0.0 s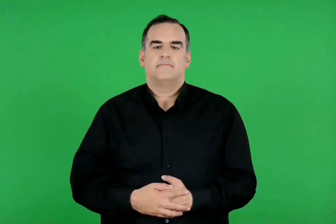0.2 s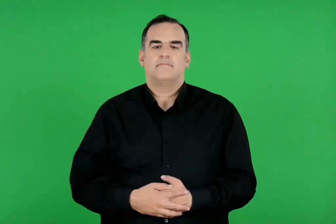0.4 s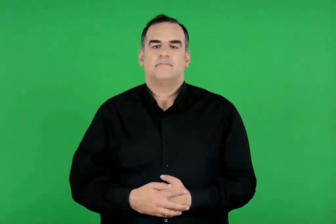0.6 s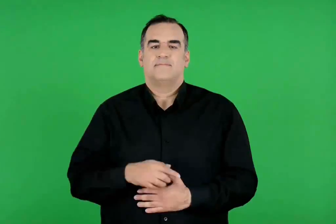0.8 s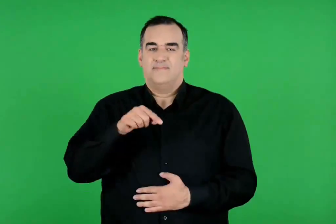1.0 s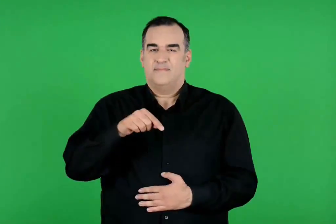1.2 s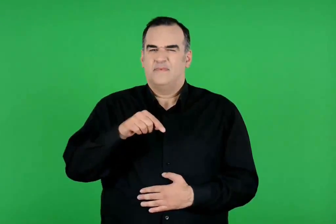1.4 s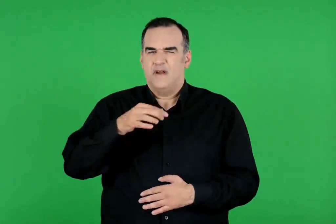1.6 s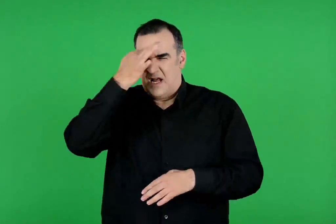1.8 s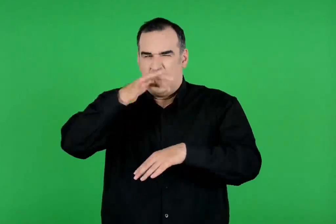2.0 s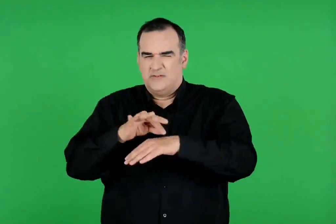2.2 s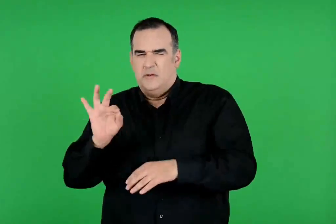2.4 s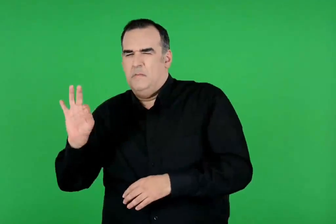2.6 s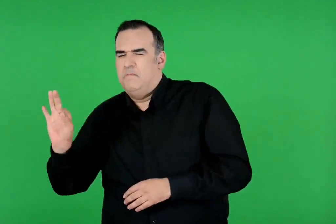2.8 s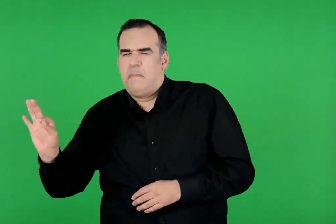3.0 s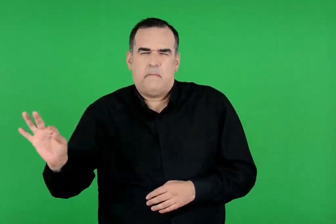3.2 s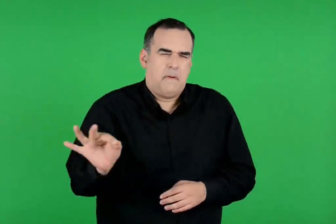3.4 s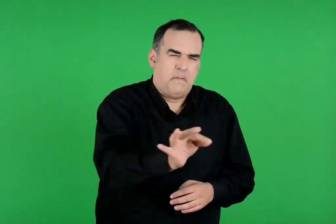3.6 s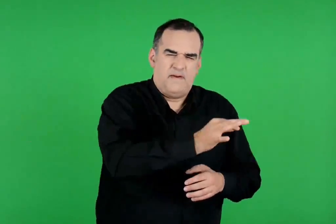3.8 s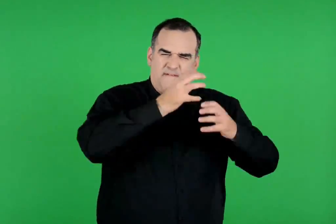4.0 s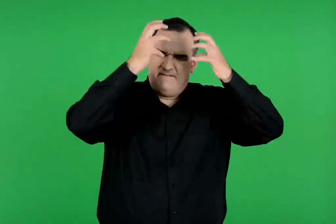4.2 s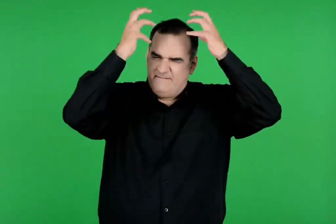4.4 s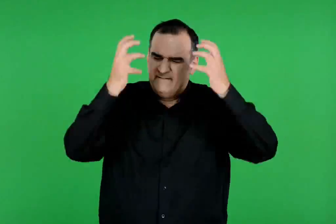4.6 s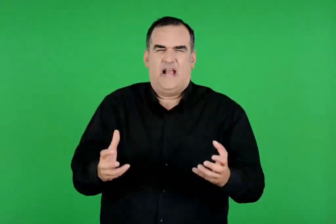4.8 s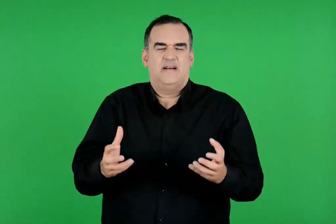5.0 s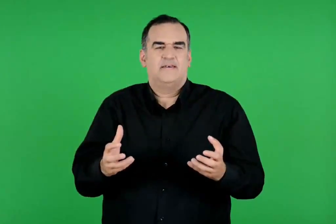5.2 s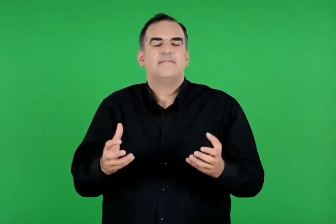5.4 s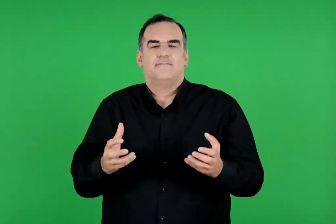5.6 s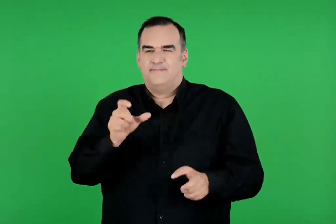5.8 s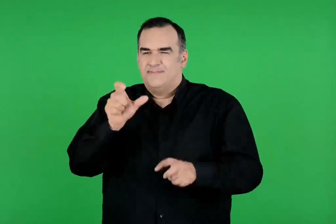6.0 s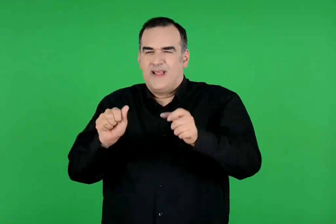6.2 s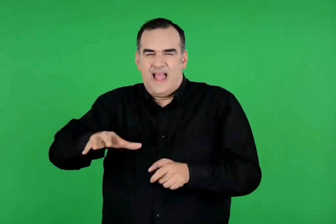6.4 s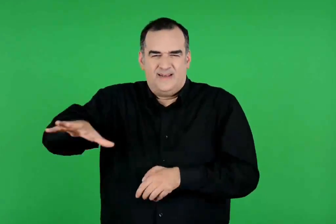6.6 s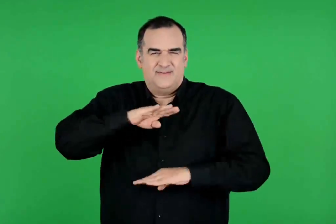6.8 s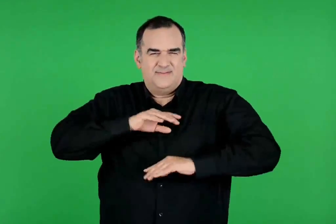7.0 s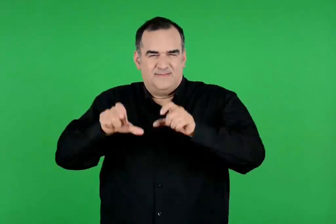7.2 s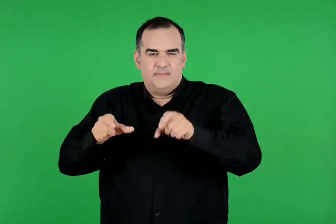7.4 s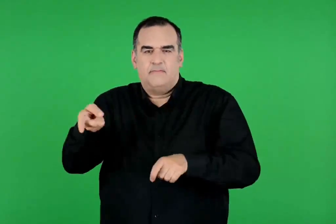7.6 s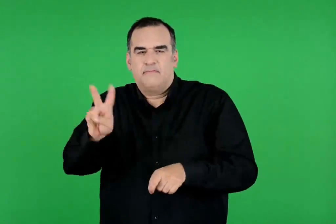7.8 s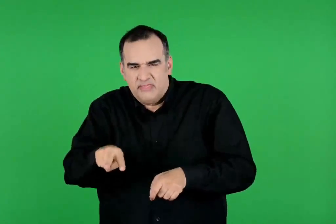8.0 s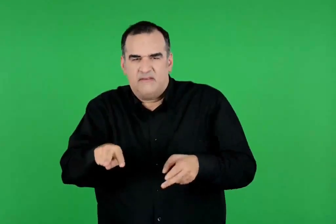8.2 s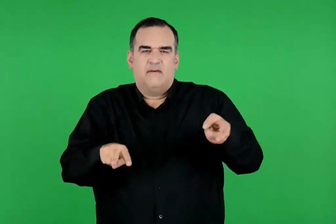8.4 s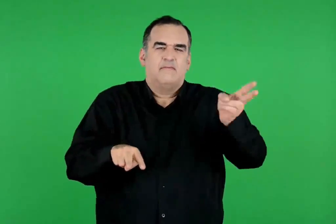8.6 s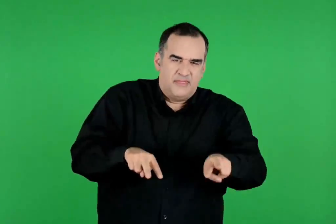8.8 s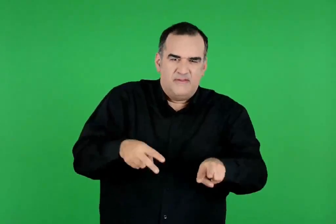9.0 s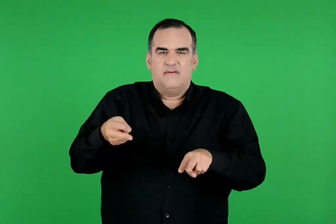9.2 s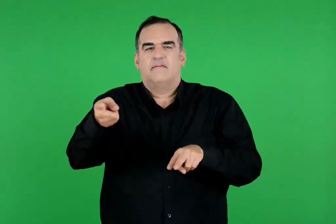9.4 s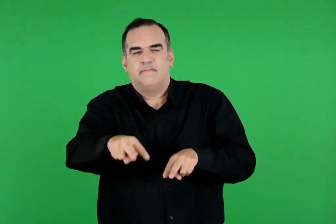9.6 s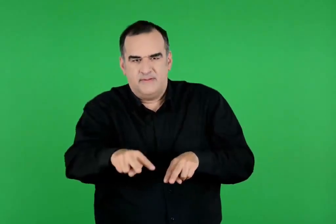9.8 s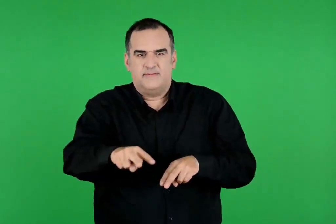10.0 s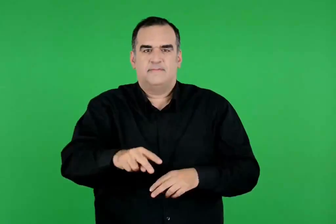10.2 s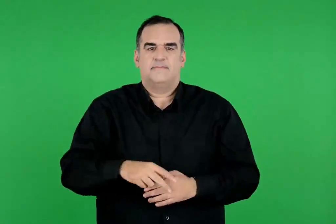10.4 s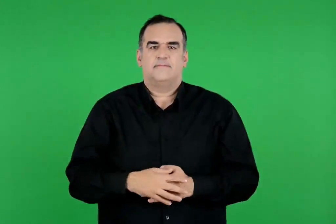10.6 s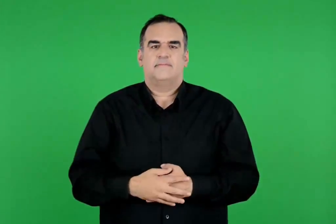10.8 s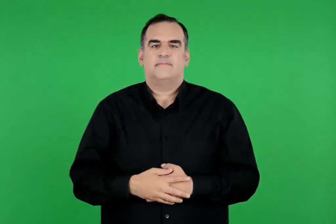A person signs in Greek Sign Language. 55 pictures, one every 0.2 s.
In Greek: έπεσε τότε αρρώστια φοβερή ανάμεσά τους και πέθαιναν οι αχαιοί , ο ένας μετά τον άλλο
